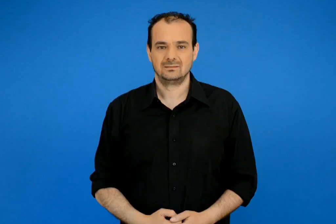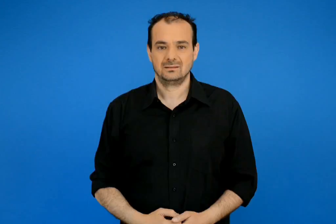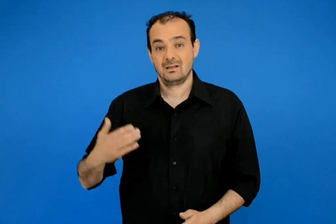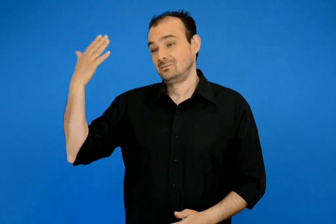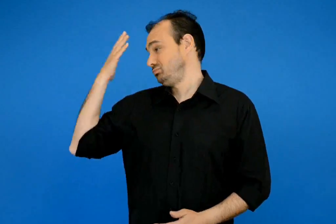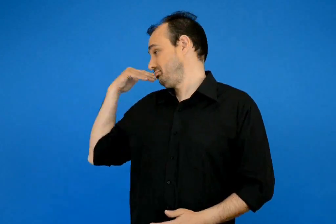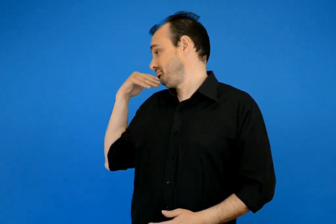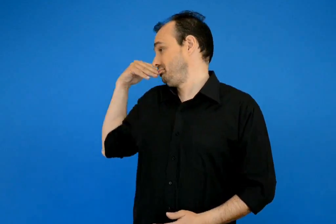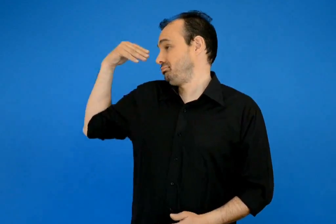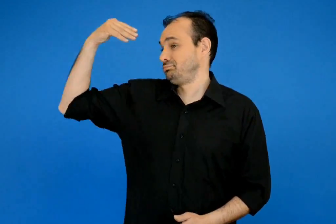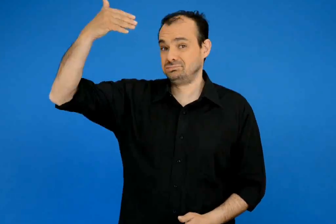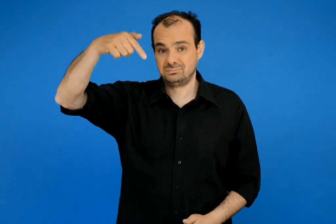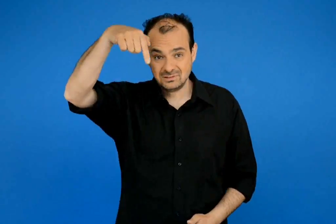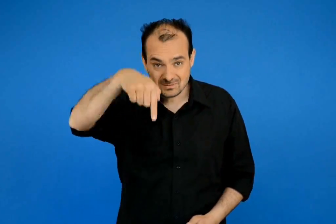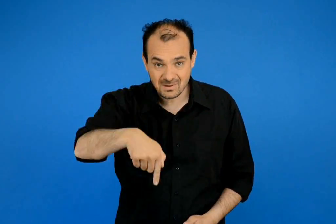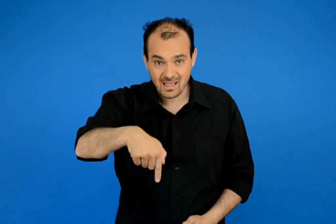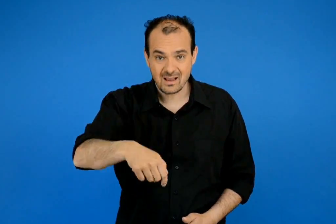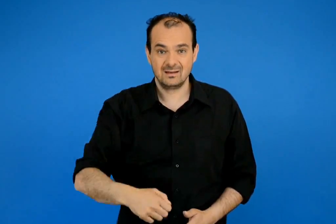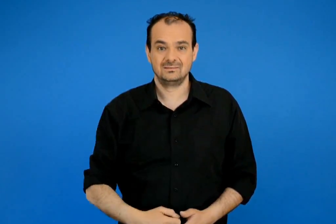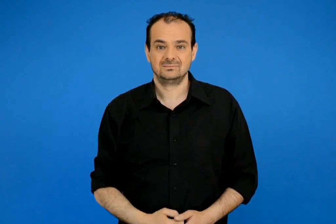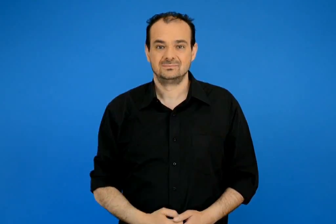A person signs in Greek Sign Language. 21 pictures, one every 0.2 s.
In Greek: από το χτες στο σήμερα
